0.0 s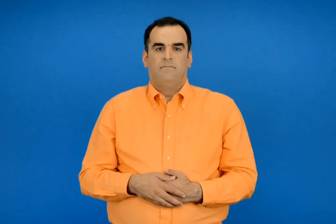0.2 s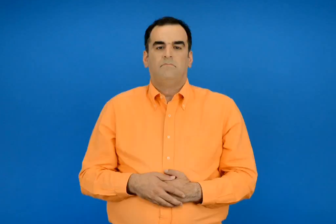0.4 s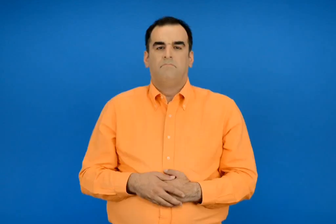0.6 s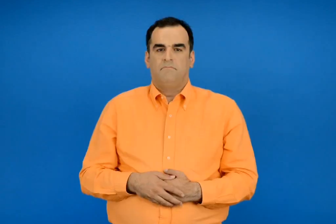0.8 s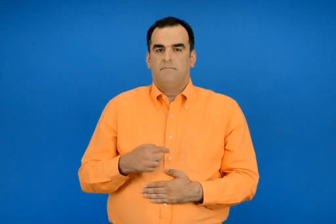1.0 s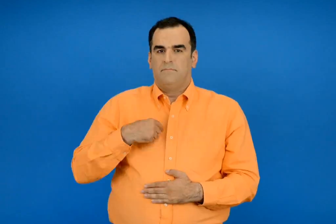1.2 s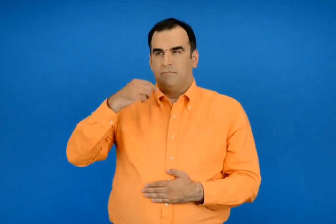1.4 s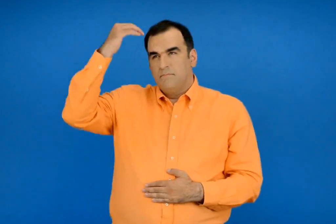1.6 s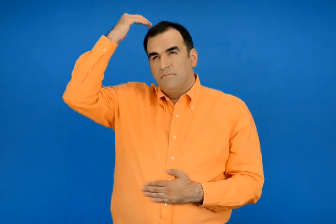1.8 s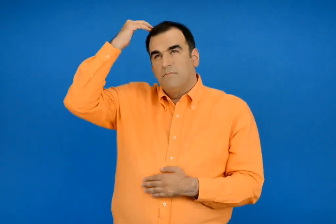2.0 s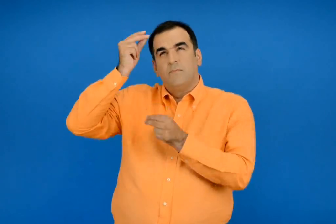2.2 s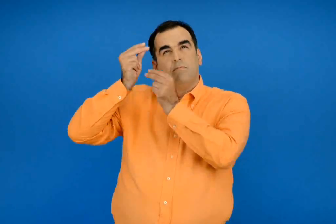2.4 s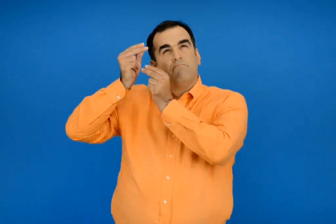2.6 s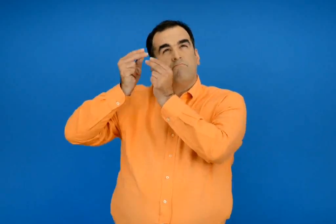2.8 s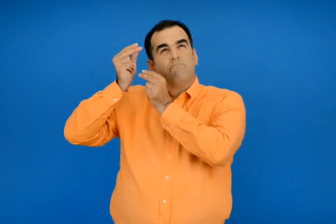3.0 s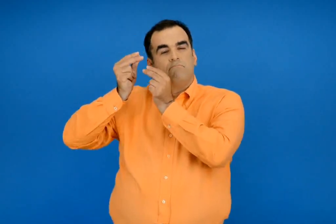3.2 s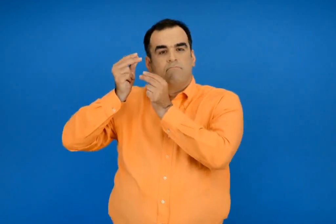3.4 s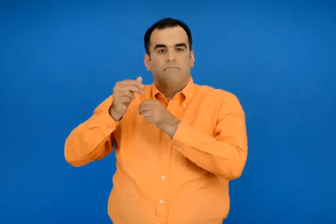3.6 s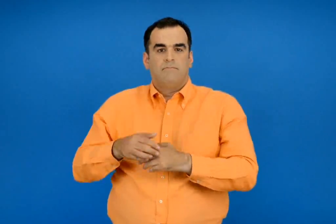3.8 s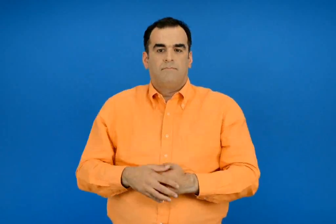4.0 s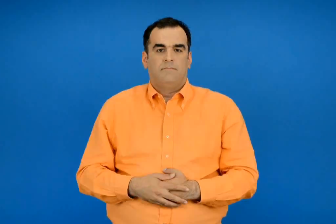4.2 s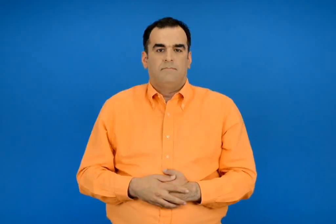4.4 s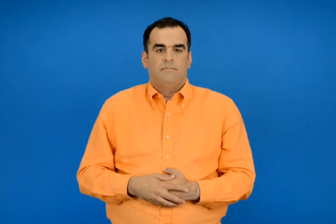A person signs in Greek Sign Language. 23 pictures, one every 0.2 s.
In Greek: υπολογίζω με το νου
